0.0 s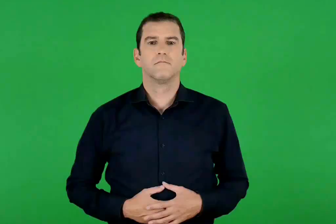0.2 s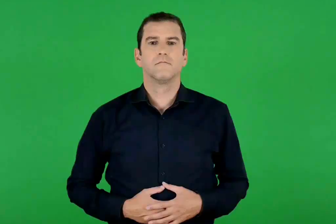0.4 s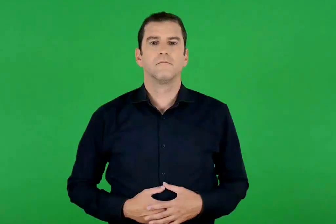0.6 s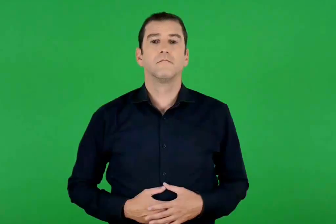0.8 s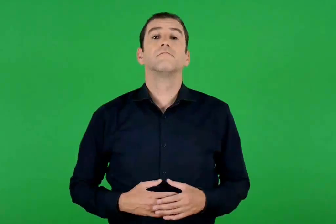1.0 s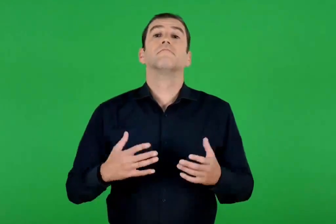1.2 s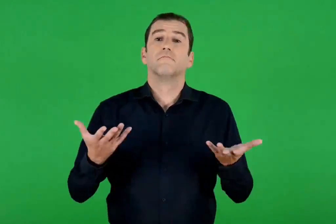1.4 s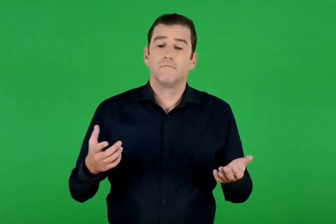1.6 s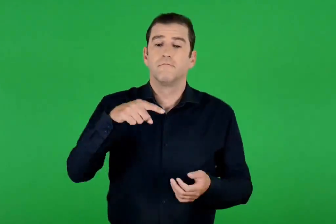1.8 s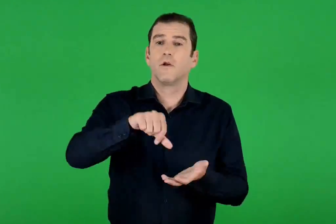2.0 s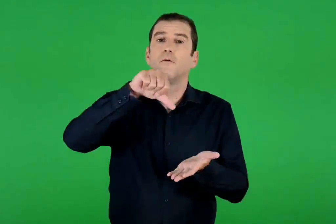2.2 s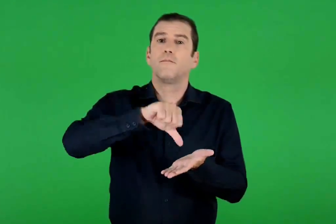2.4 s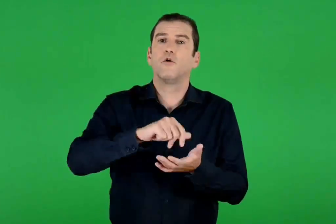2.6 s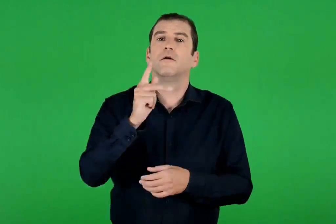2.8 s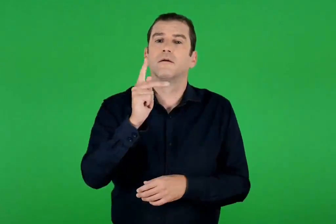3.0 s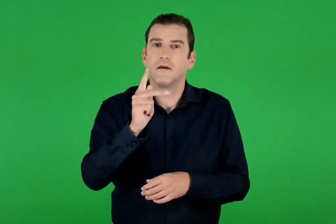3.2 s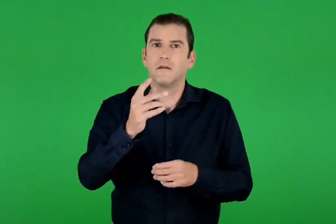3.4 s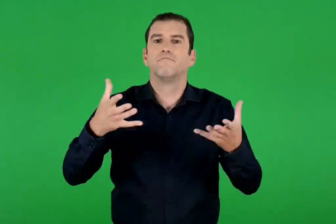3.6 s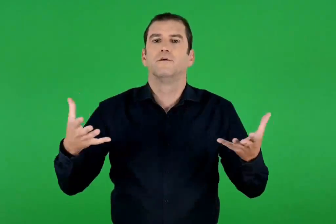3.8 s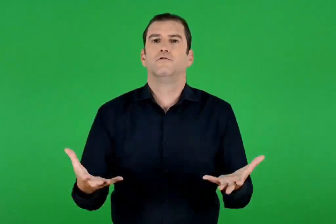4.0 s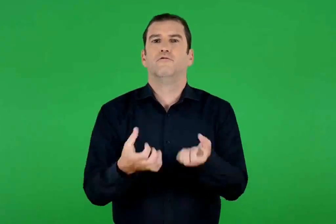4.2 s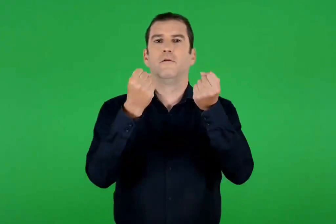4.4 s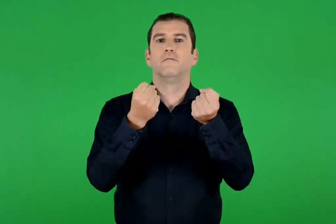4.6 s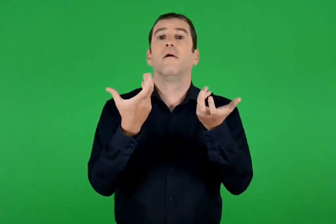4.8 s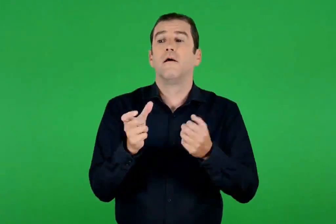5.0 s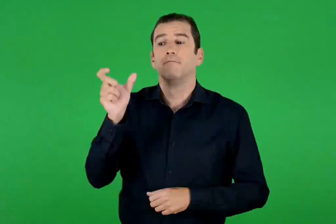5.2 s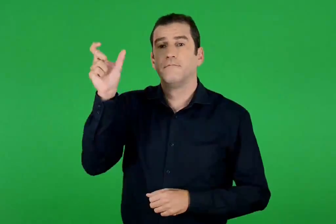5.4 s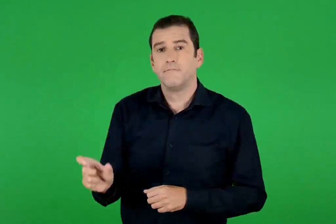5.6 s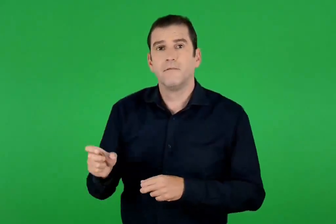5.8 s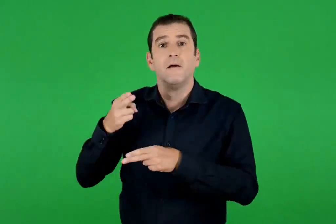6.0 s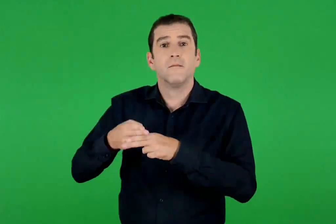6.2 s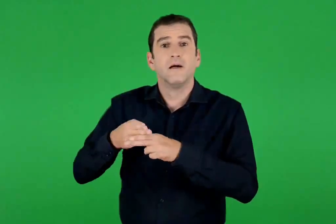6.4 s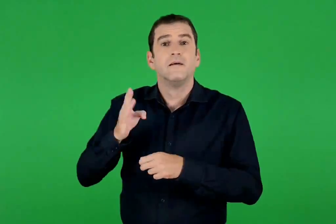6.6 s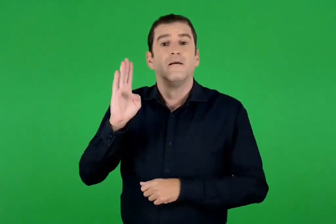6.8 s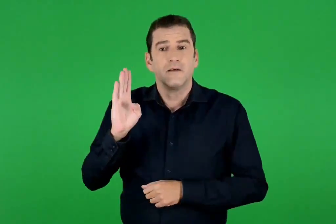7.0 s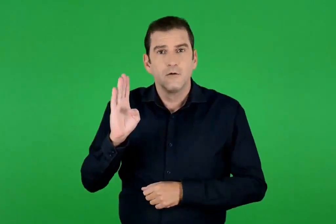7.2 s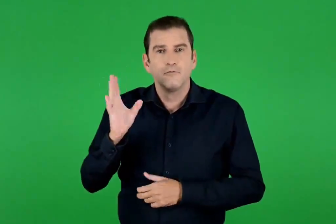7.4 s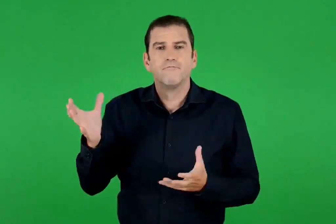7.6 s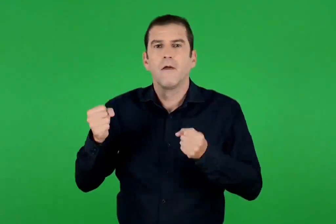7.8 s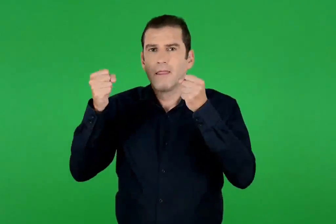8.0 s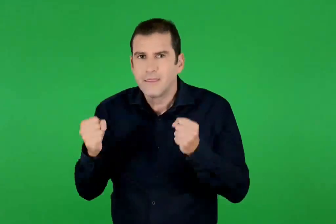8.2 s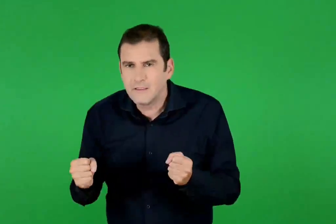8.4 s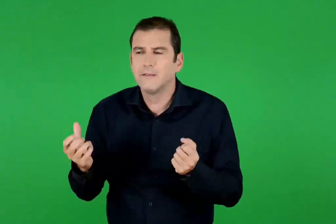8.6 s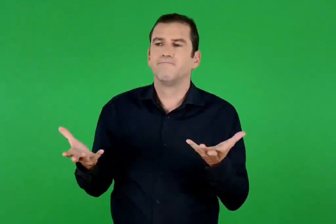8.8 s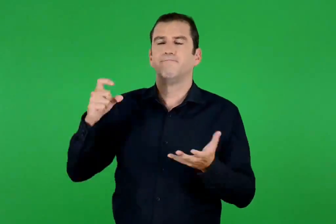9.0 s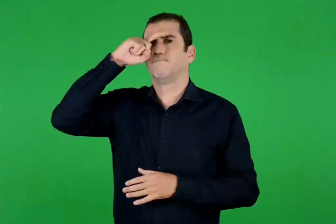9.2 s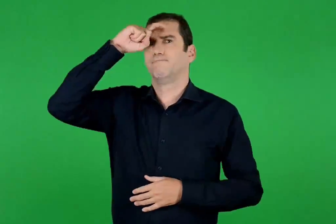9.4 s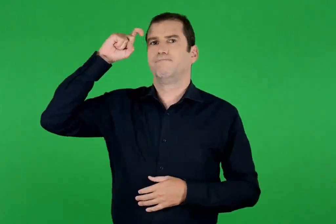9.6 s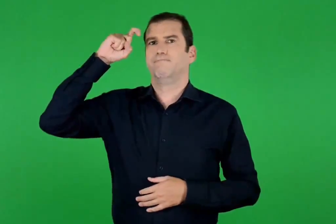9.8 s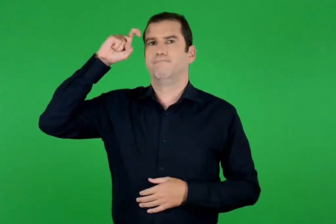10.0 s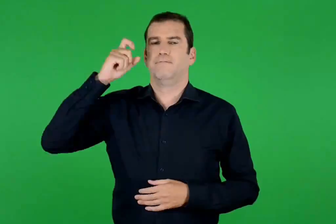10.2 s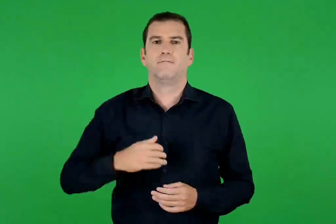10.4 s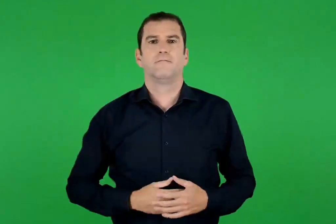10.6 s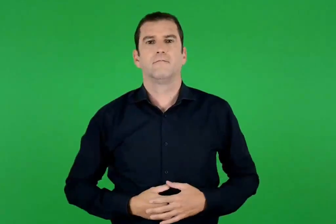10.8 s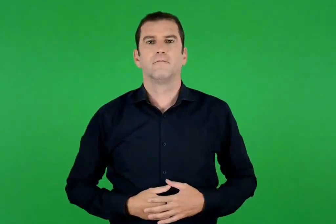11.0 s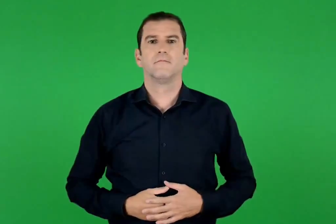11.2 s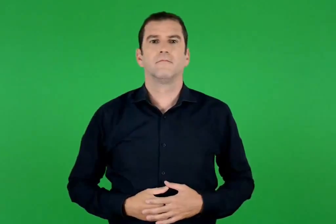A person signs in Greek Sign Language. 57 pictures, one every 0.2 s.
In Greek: έτσι σώθηκε η πόλη της καισάρειας , μα ο μέγας βασίλειος βρέθηκε σε δύσκολη θέση
